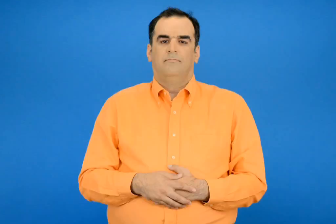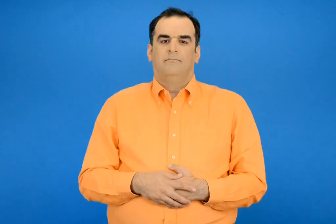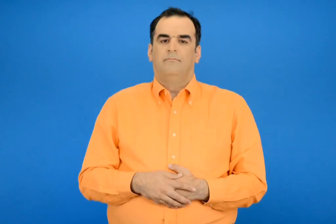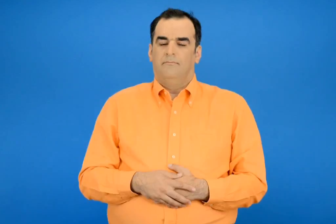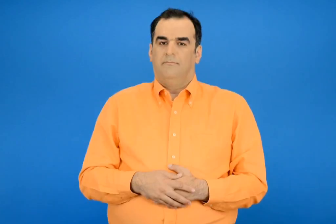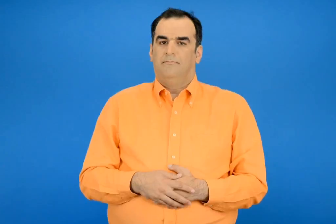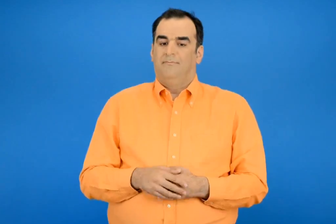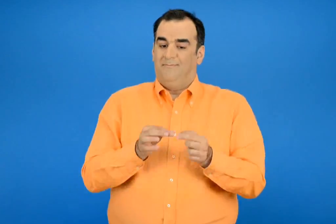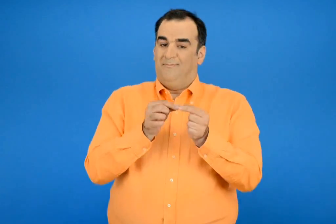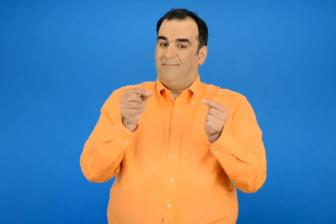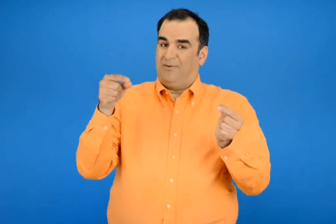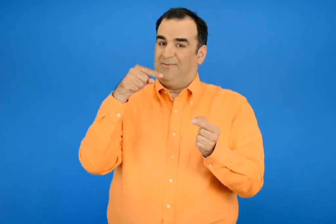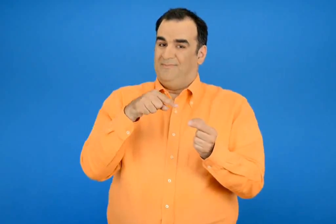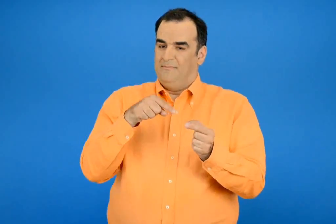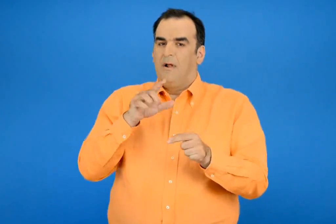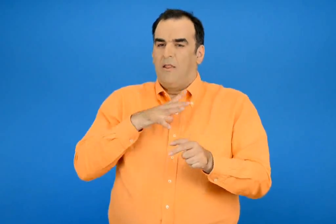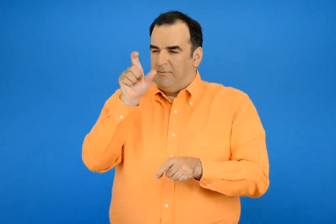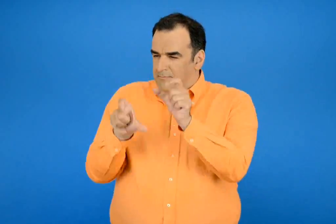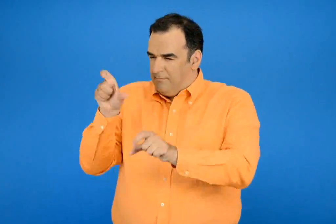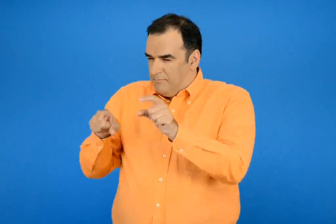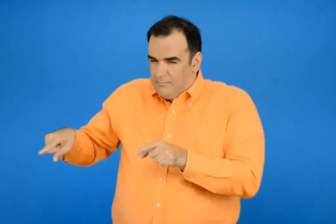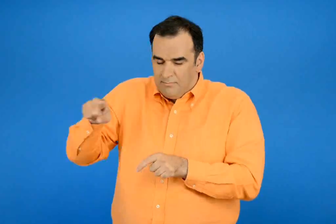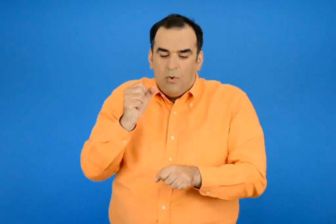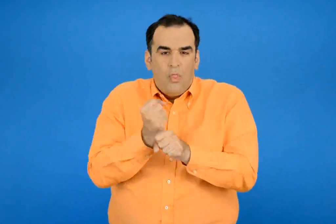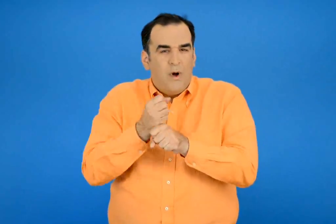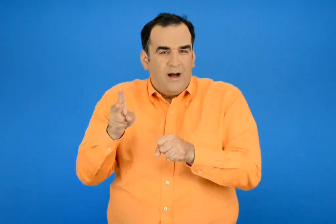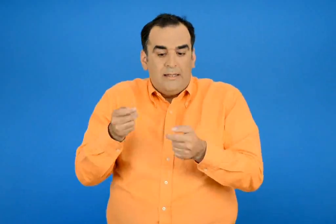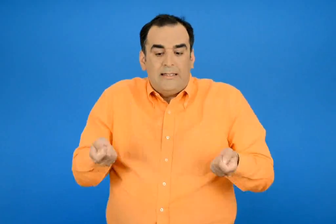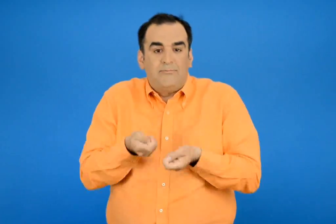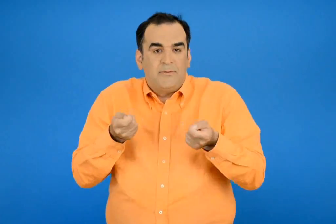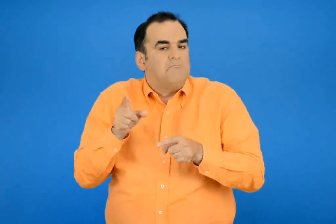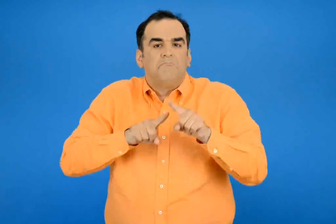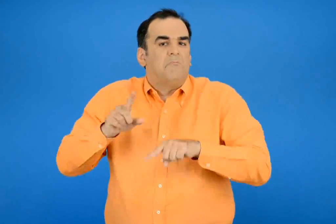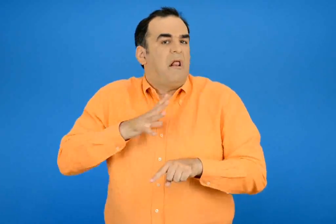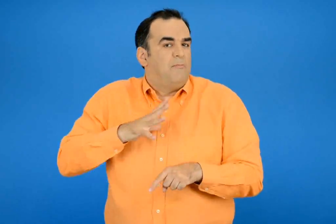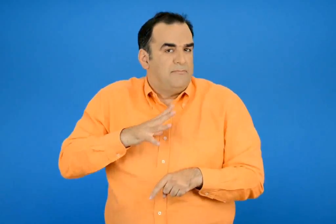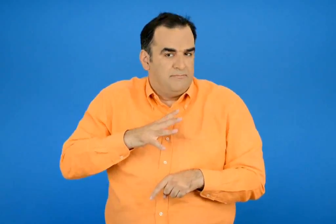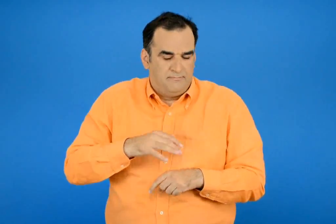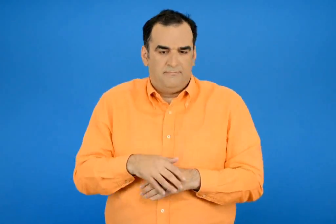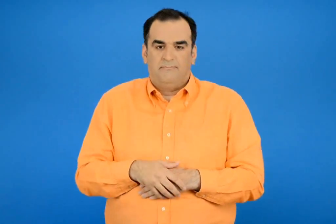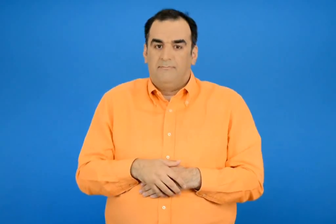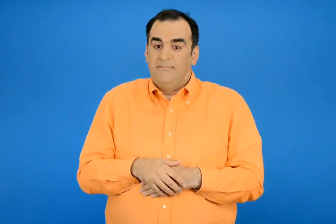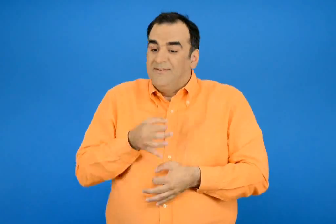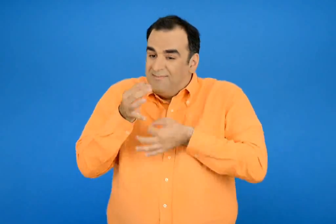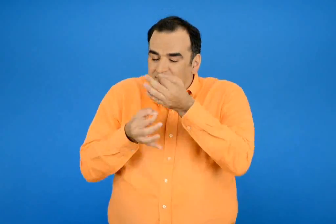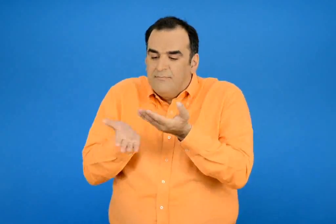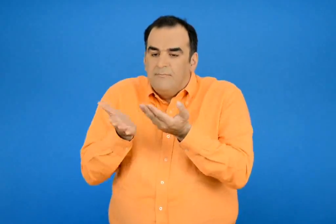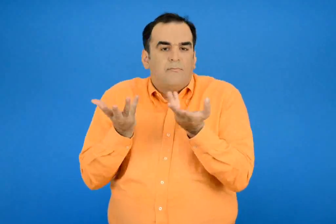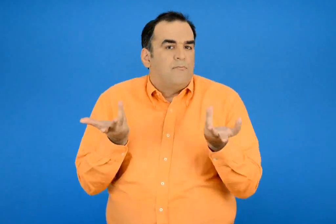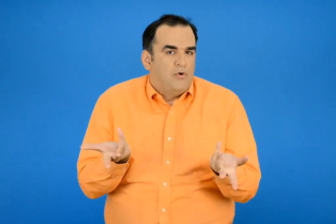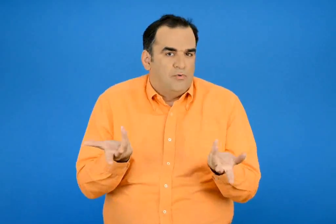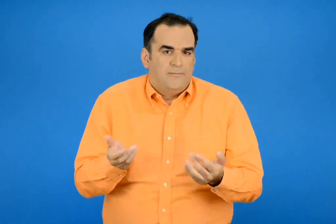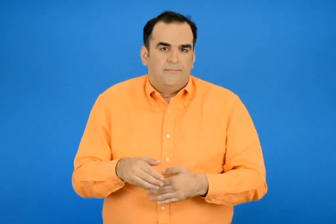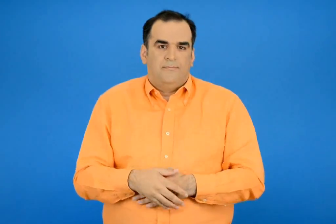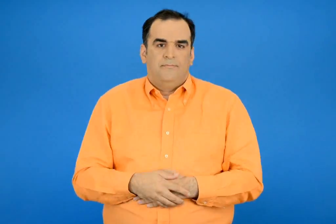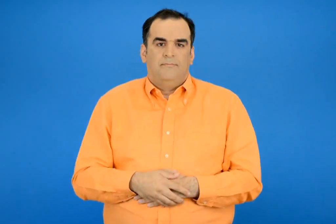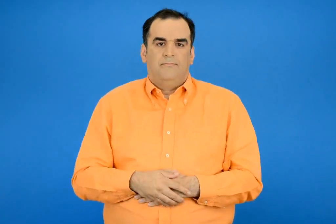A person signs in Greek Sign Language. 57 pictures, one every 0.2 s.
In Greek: ποιοι άνθρωποι χρησιμοποιούν στη δουλειά τους το μέτρο ; εξηγώ πως τους χρησιμεύει
